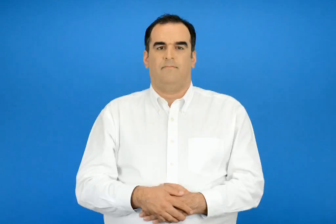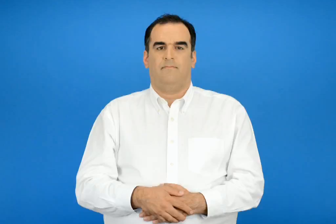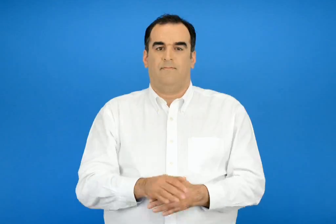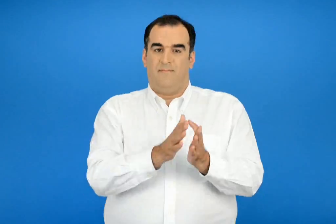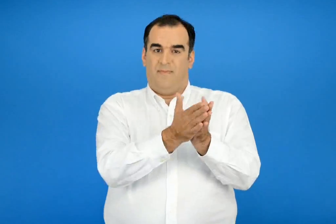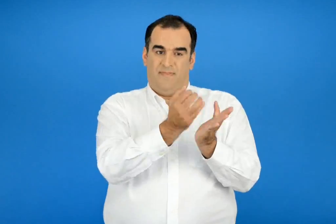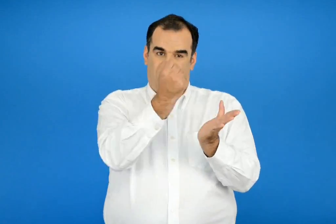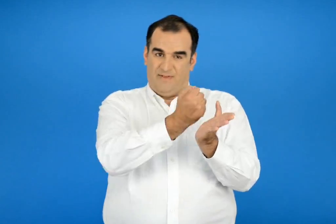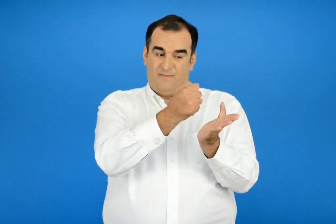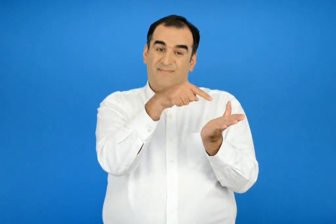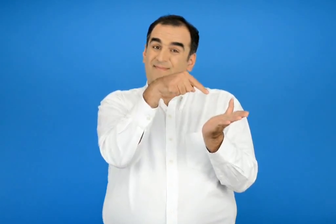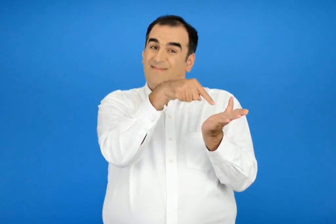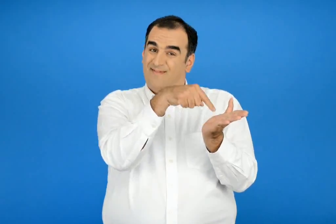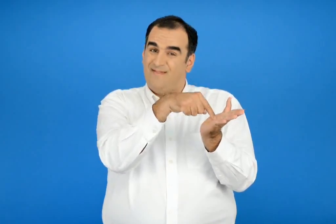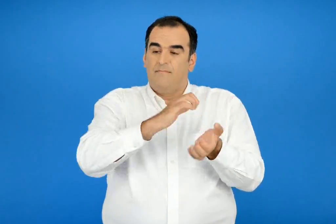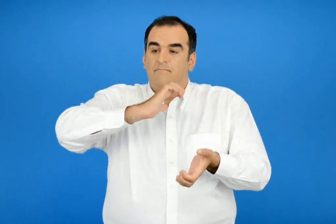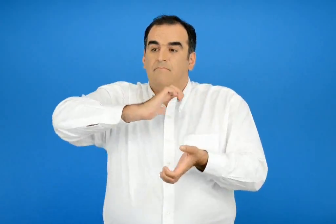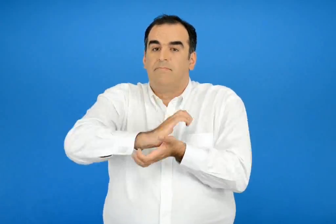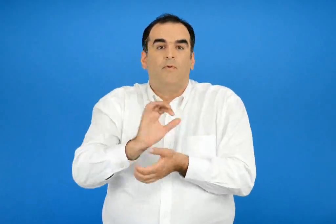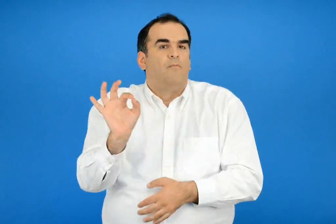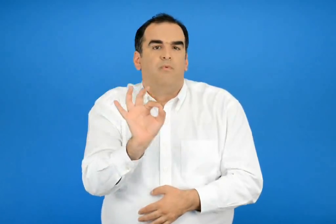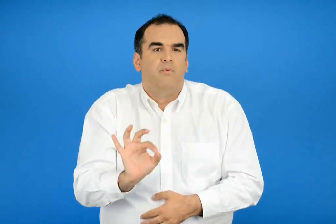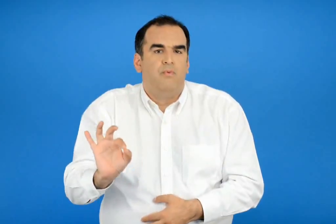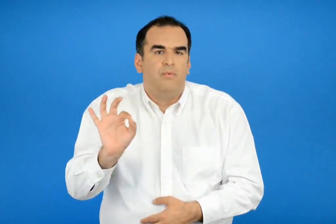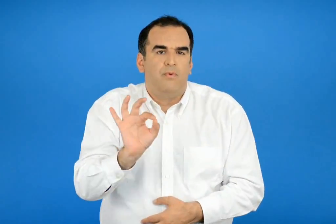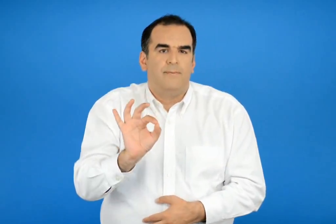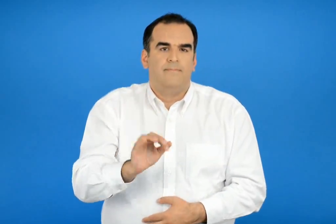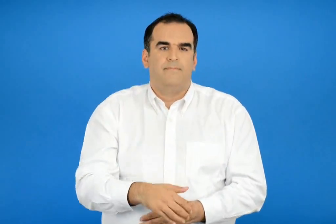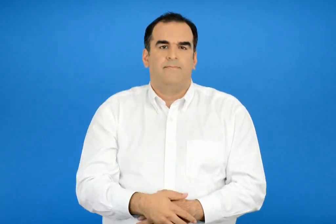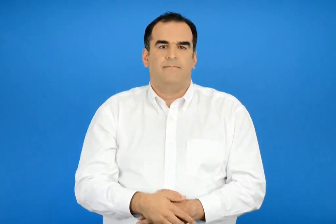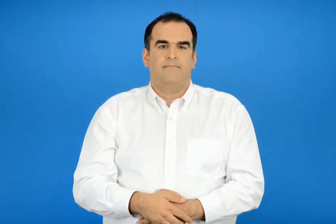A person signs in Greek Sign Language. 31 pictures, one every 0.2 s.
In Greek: που εκδόθηκε αυτό το διαβατήριο ;
